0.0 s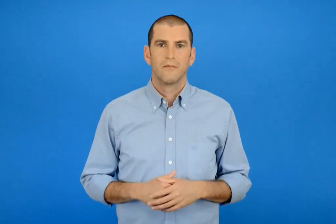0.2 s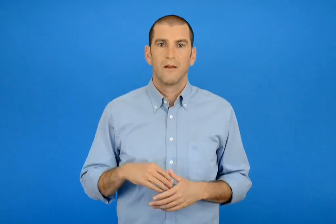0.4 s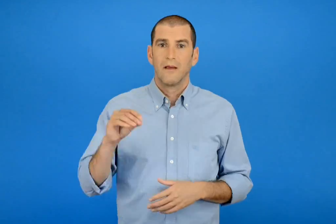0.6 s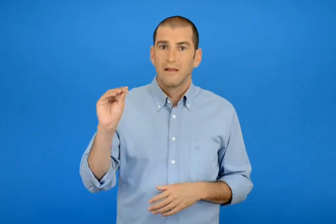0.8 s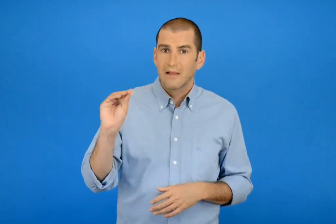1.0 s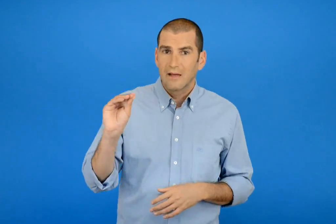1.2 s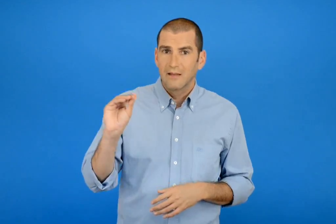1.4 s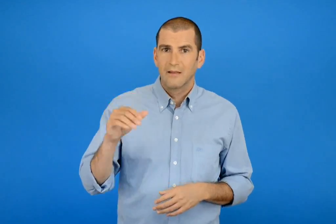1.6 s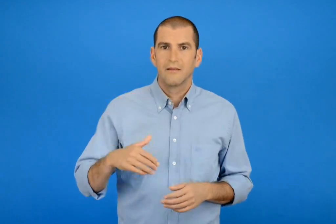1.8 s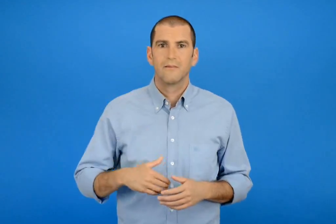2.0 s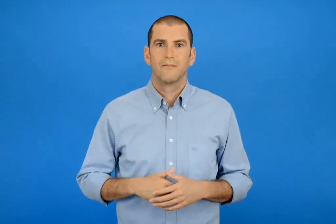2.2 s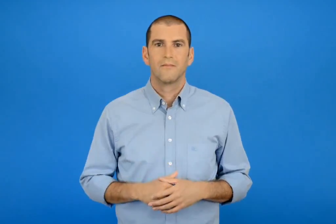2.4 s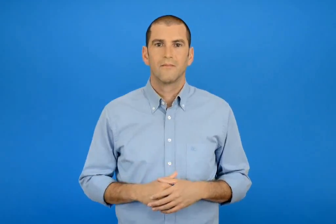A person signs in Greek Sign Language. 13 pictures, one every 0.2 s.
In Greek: την τετάρτη
